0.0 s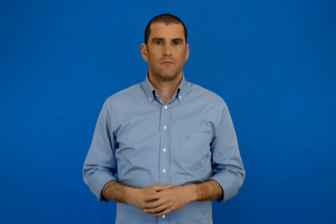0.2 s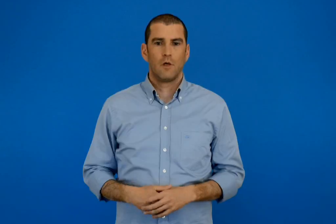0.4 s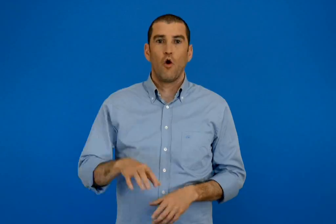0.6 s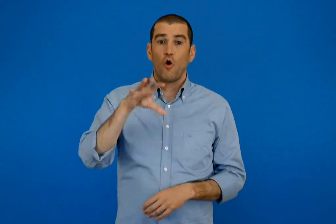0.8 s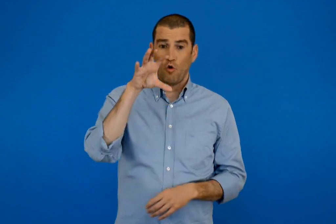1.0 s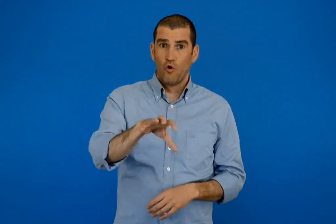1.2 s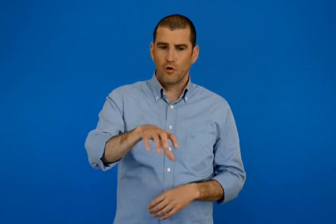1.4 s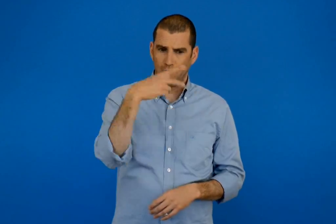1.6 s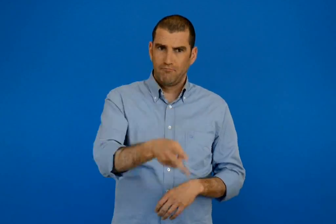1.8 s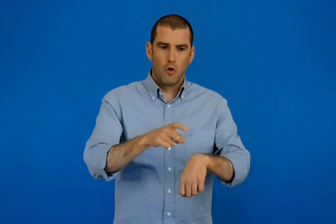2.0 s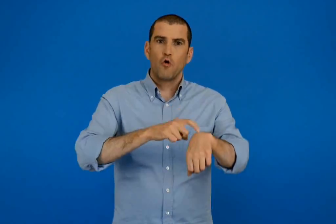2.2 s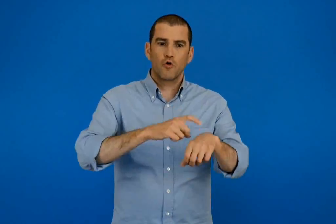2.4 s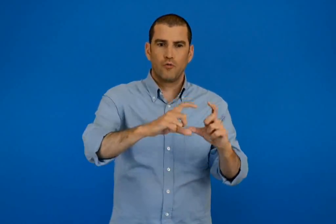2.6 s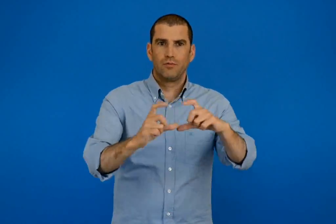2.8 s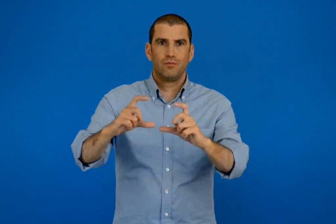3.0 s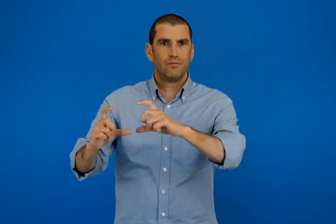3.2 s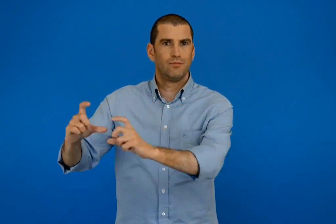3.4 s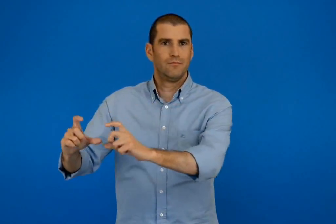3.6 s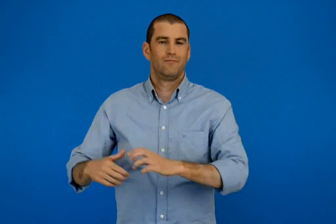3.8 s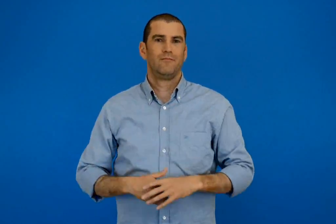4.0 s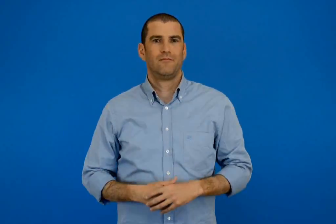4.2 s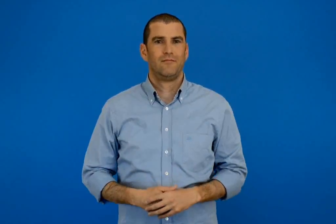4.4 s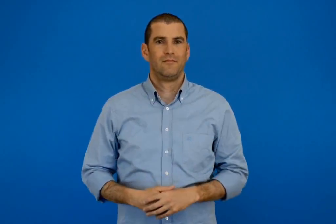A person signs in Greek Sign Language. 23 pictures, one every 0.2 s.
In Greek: στη χωρά των ρολογιών
